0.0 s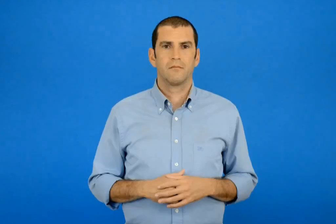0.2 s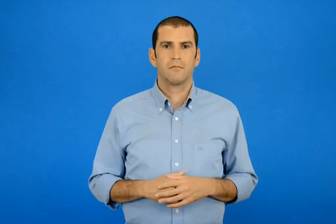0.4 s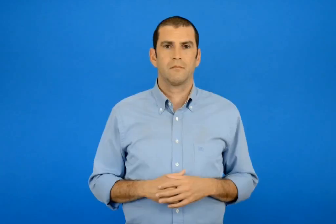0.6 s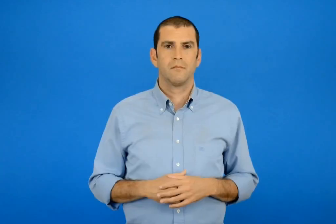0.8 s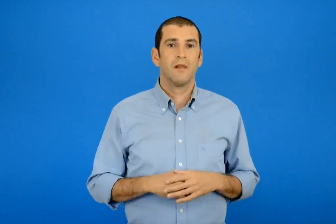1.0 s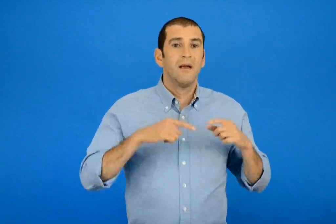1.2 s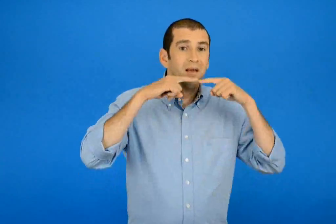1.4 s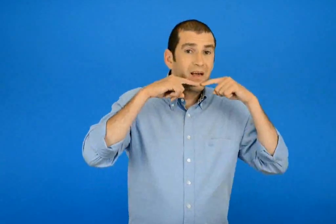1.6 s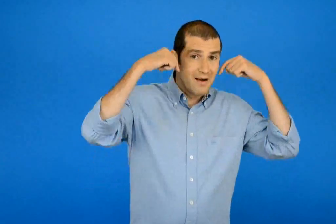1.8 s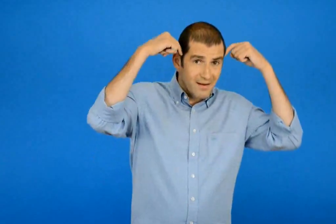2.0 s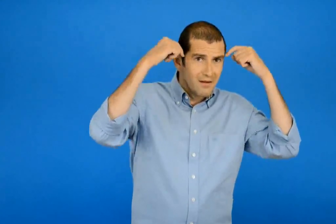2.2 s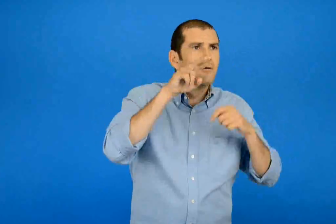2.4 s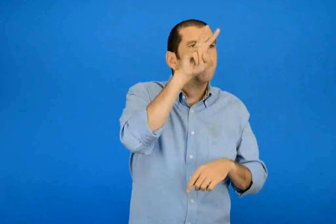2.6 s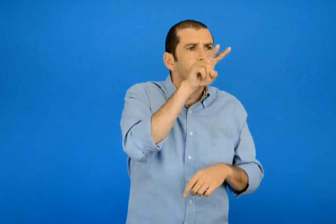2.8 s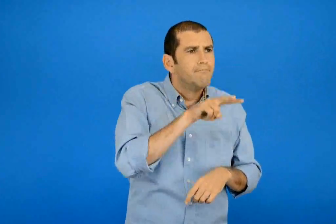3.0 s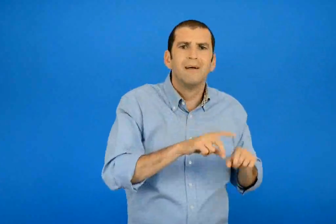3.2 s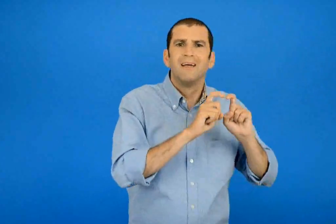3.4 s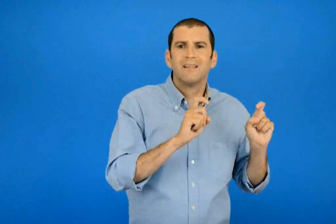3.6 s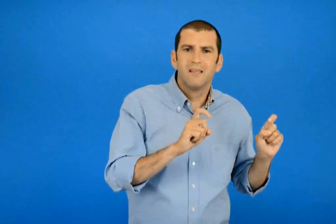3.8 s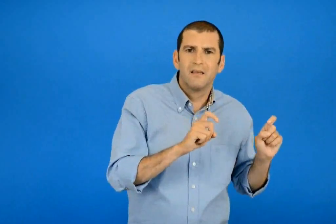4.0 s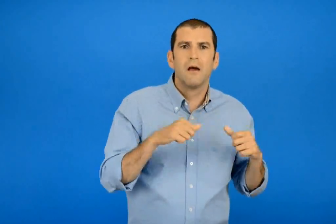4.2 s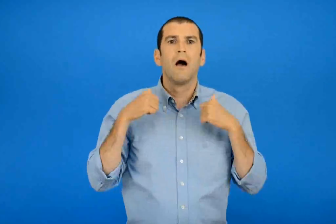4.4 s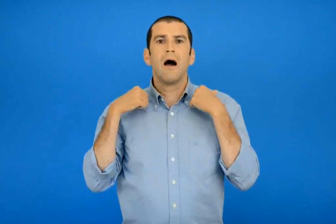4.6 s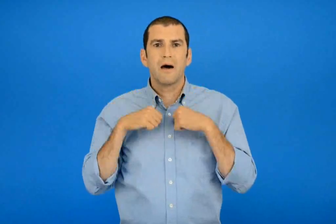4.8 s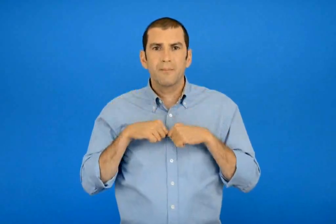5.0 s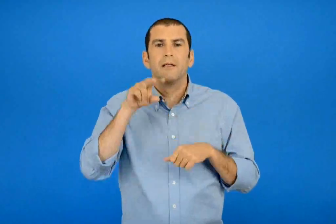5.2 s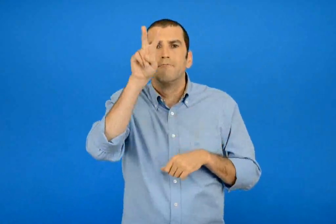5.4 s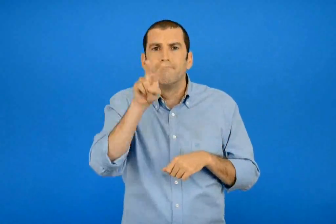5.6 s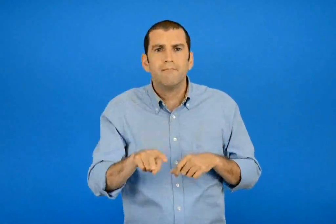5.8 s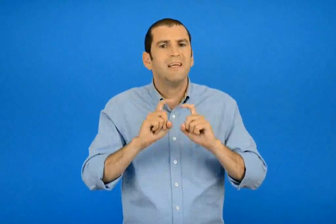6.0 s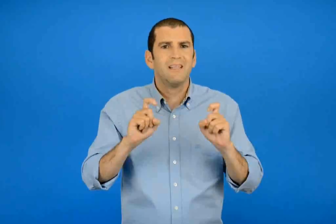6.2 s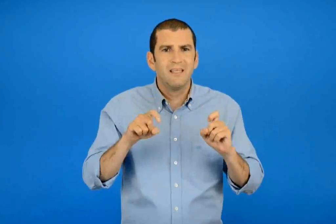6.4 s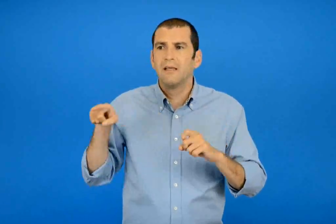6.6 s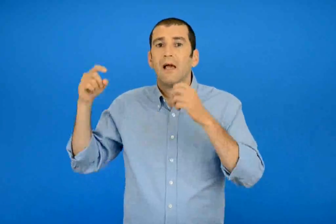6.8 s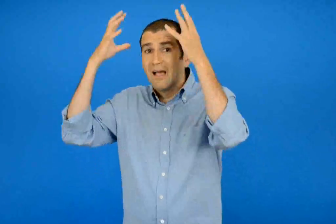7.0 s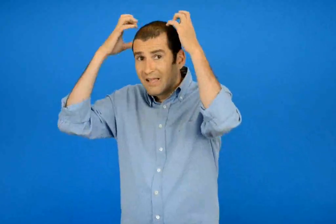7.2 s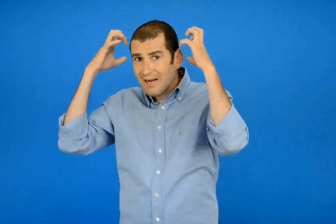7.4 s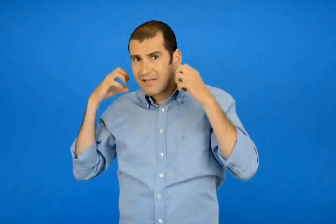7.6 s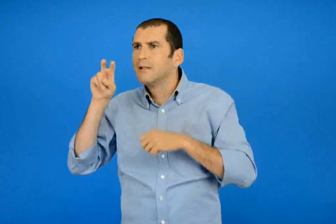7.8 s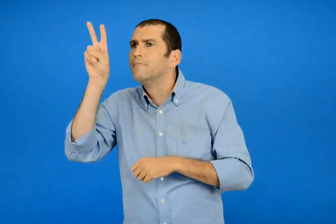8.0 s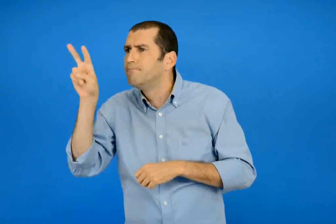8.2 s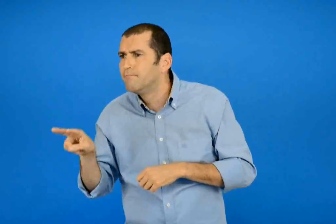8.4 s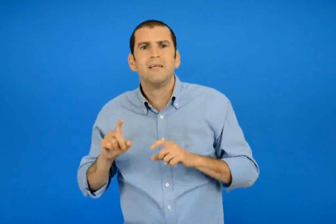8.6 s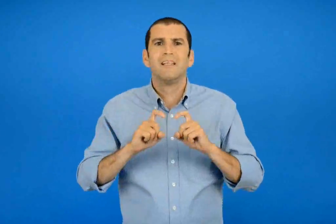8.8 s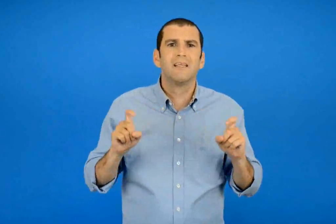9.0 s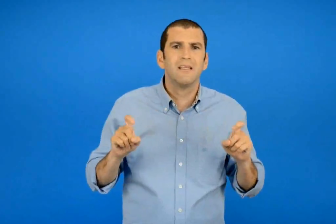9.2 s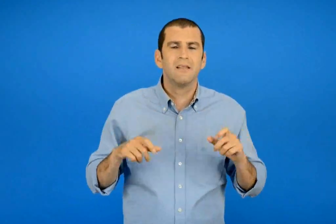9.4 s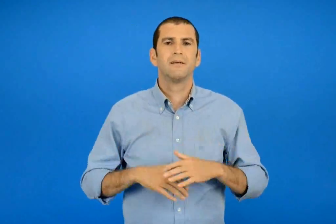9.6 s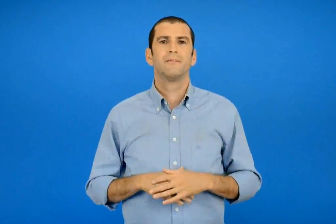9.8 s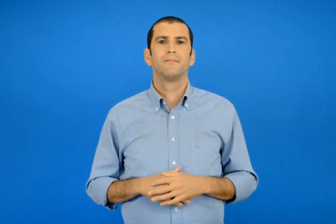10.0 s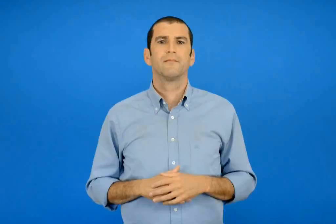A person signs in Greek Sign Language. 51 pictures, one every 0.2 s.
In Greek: τι διαβάζει η χαρά τι ο αρμπεν και τι η γαληνή ;
